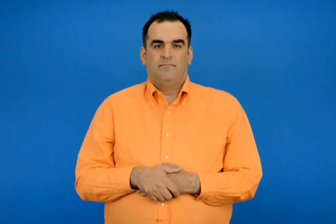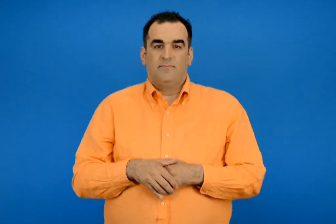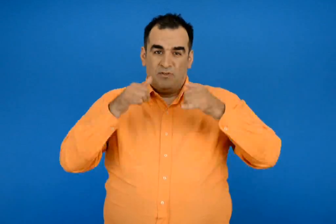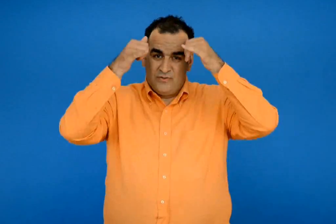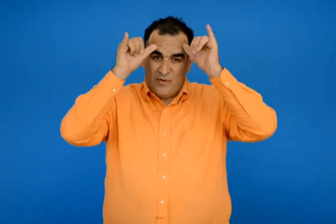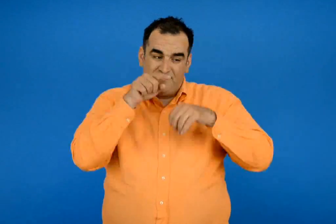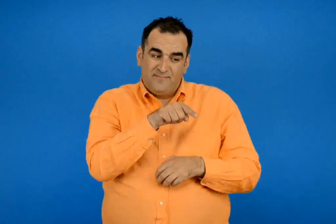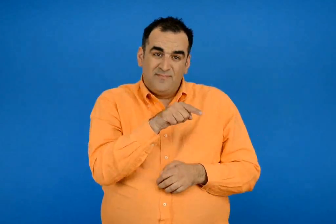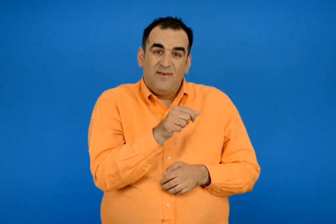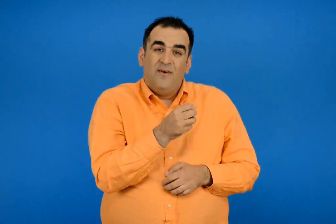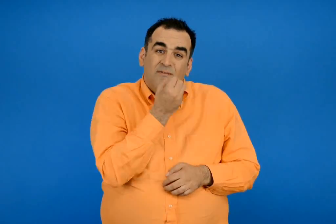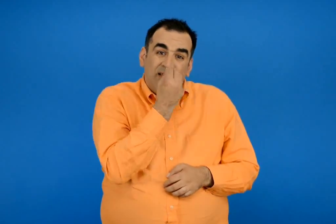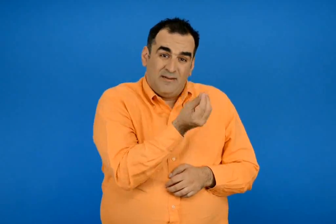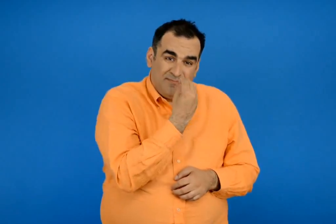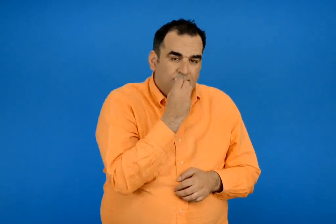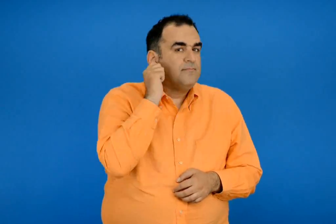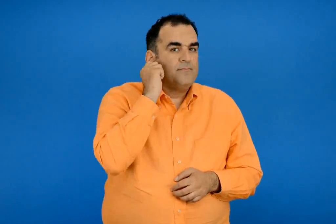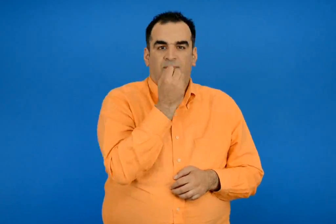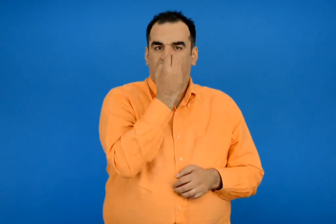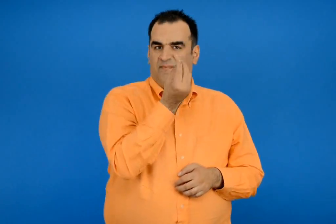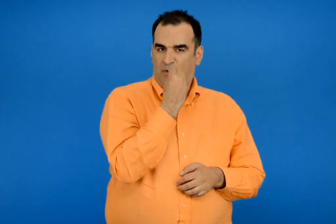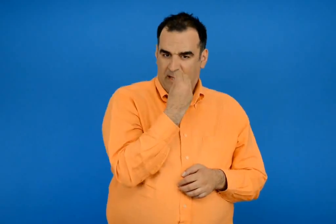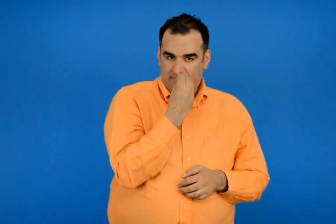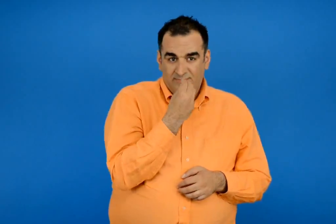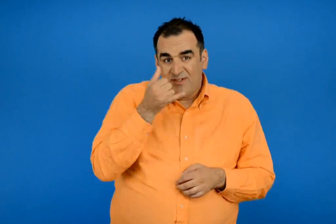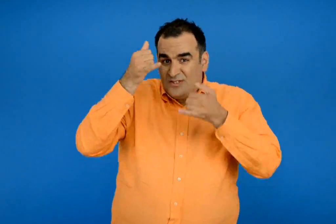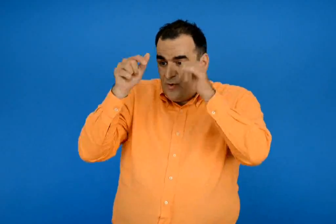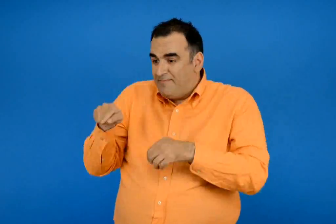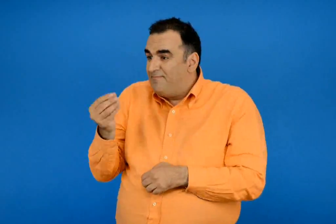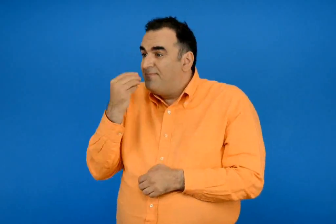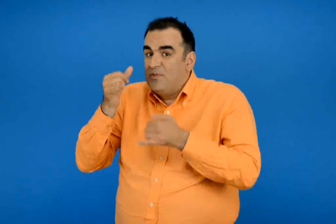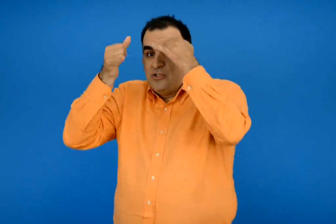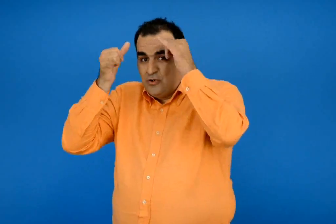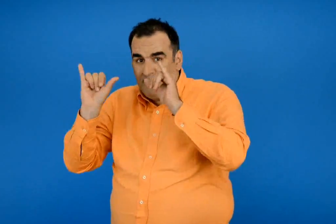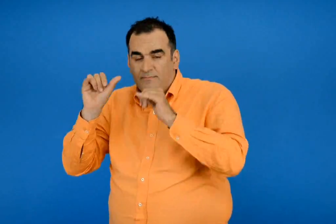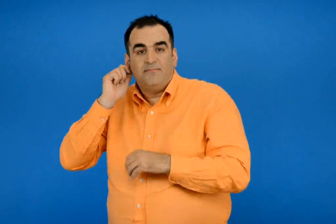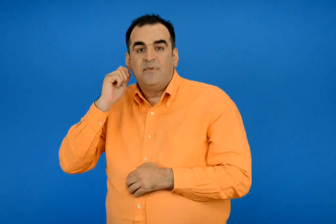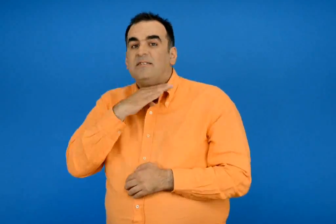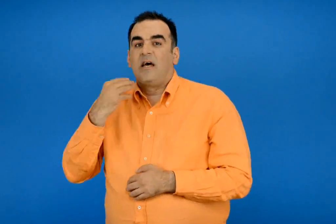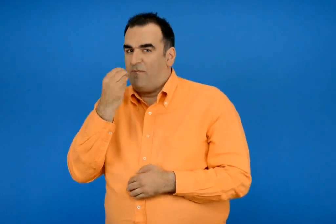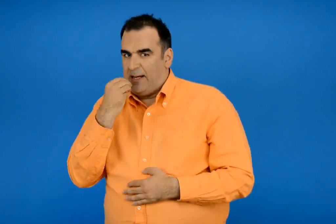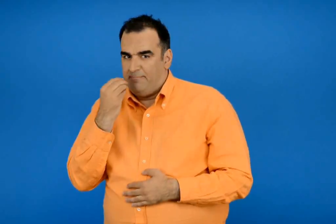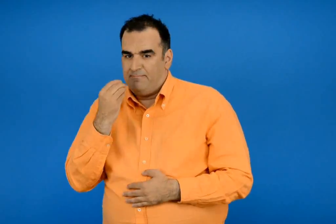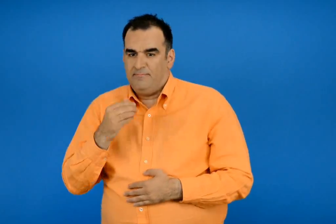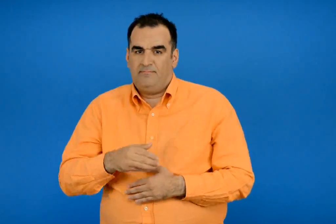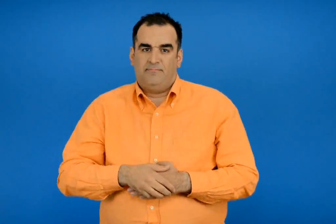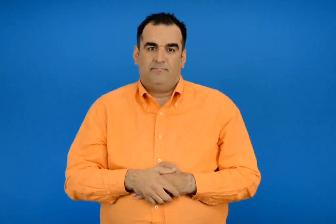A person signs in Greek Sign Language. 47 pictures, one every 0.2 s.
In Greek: εκείνα που τρώνε φυτά λέγονται φυτοφάγα ενώ εκείνα που τρώνε αλλά ζώα λέγονται σαρκοφάγα
